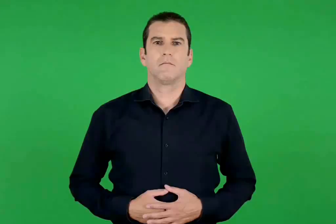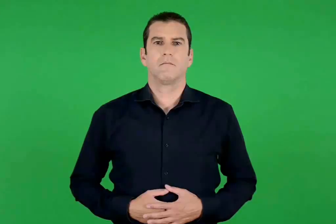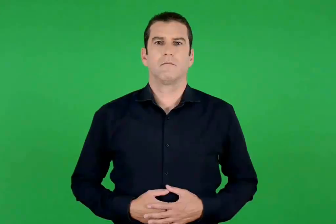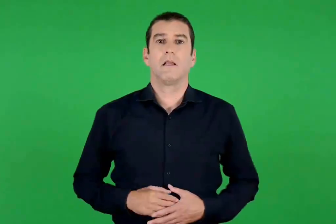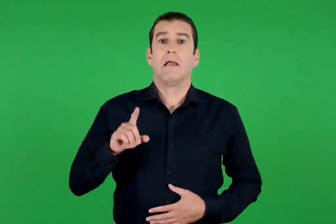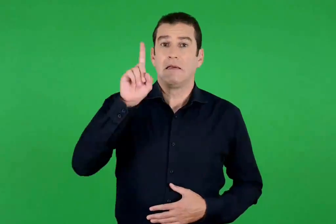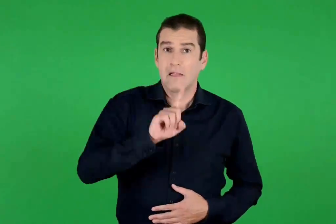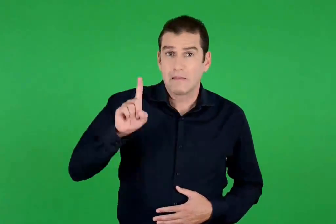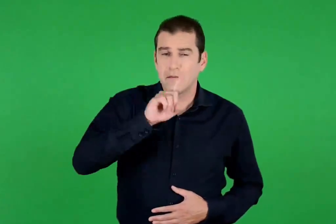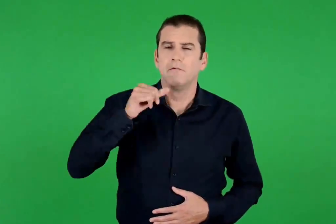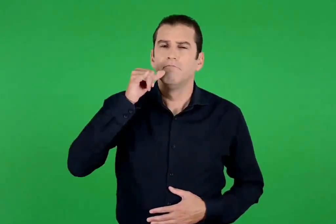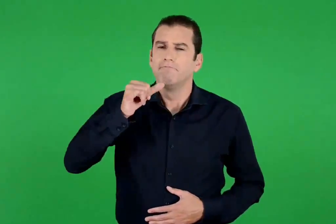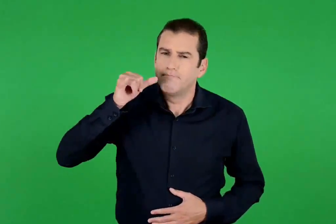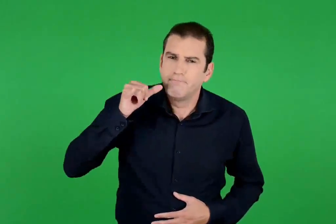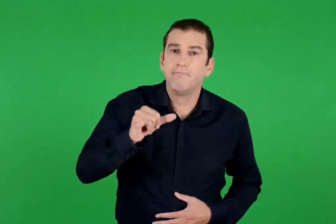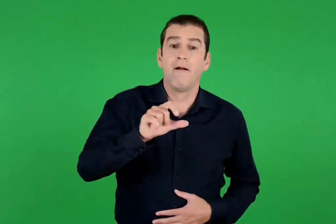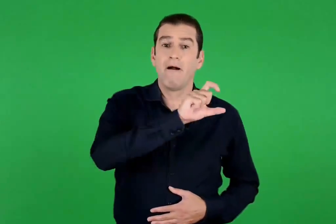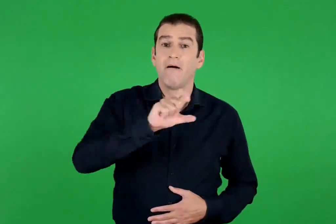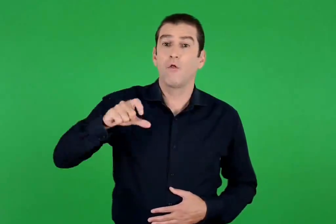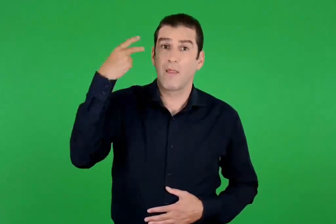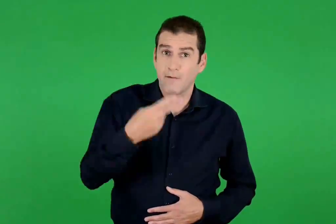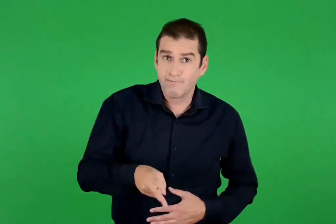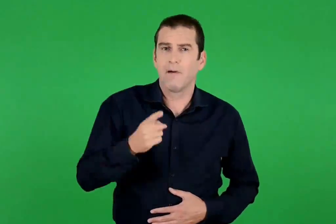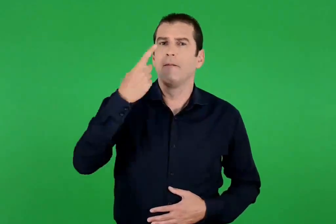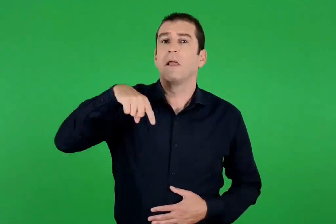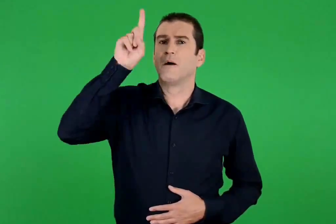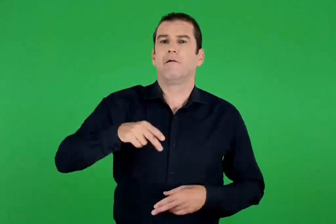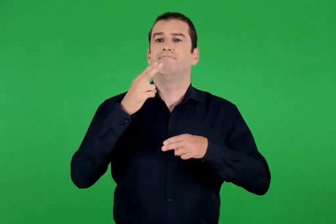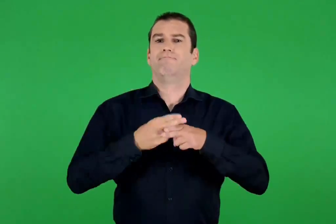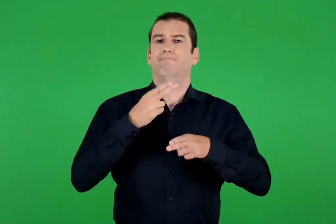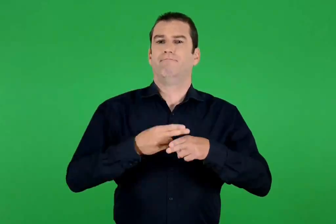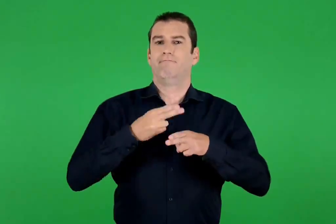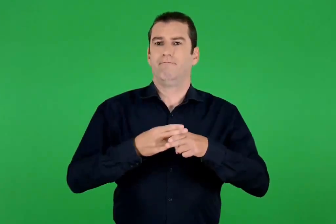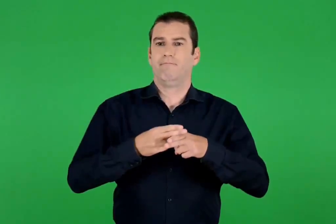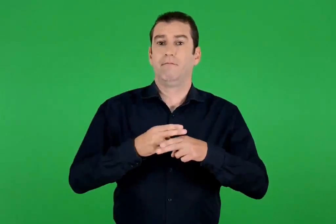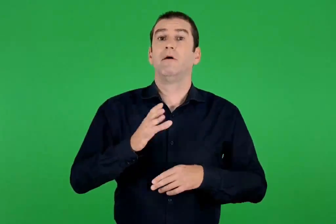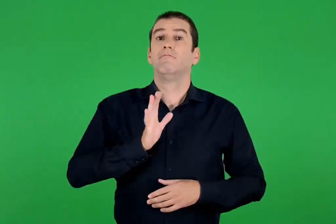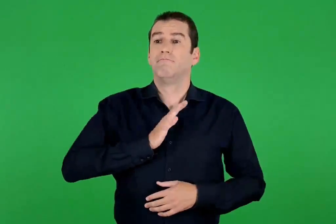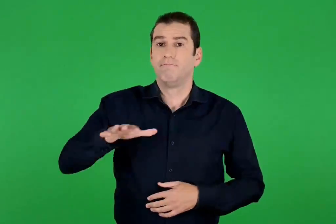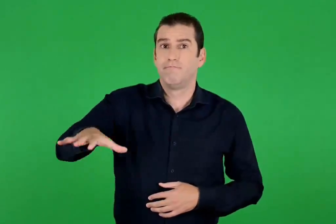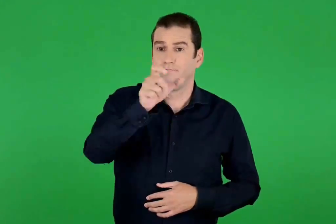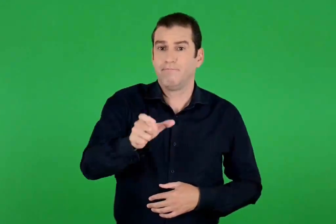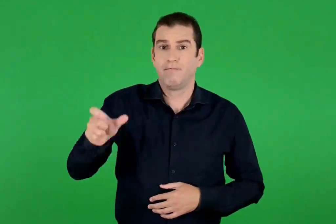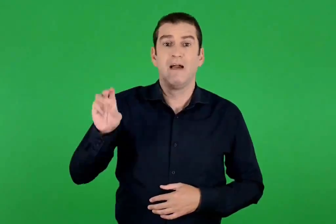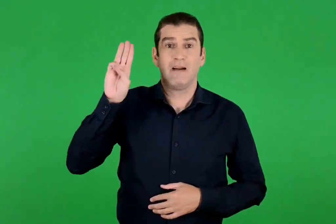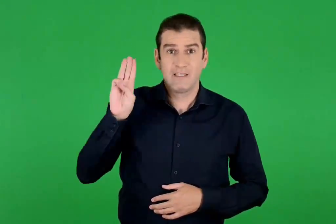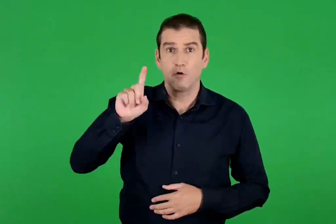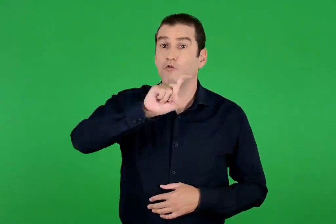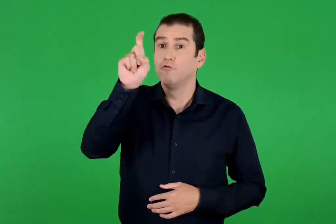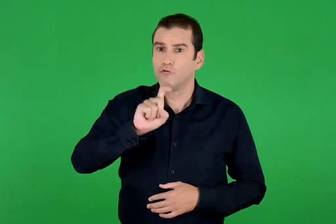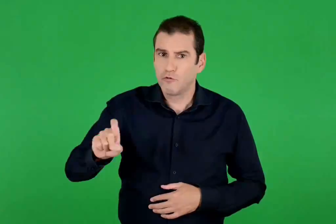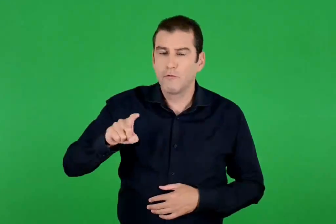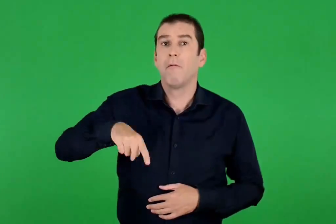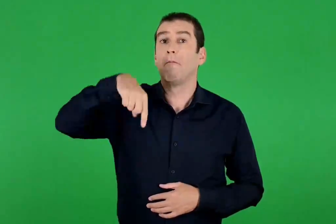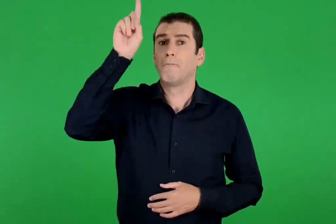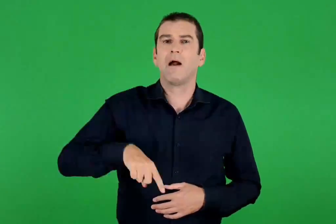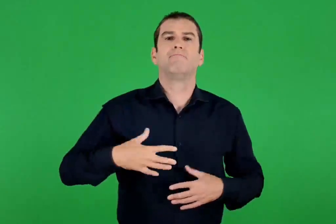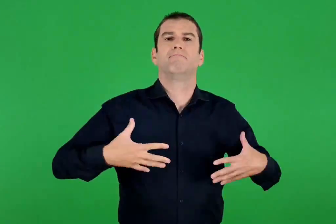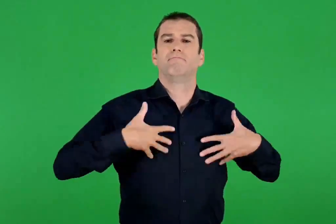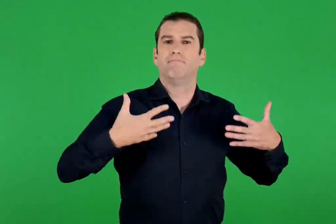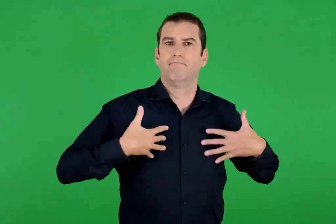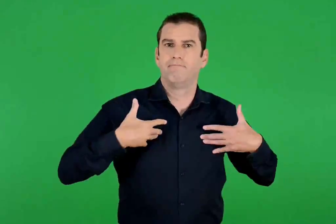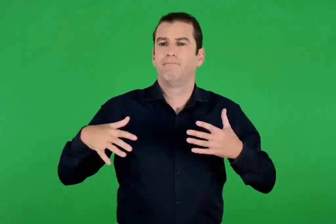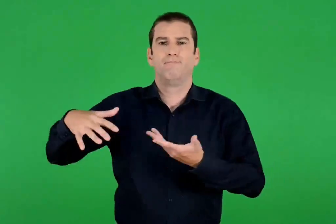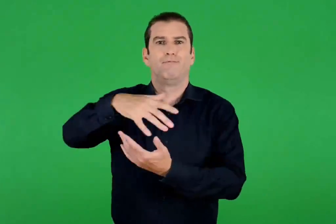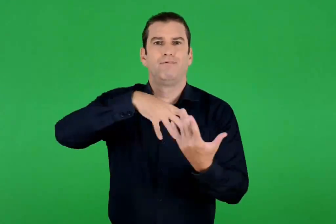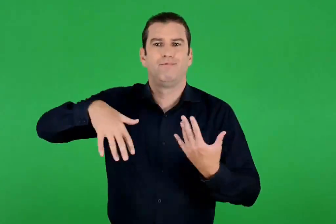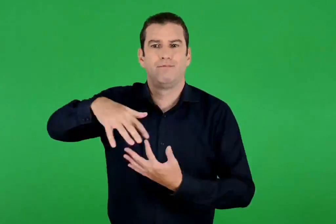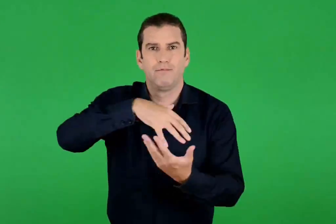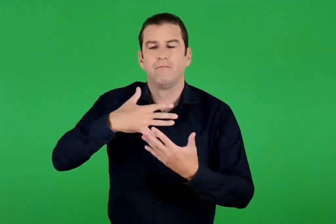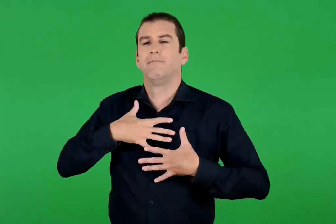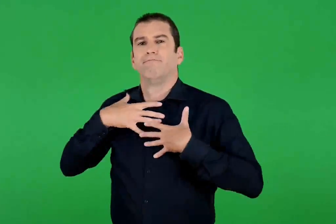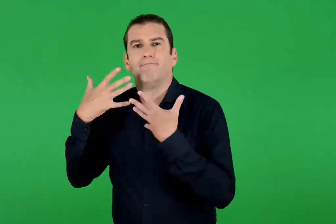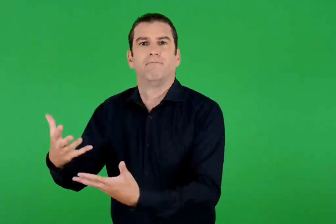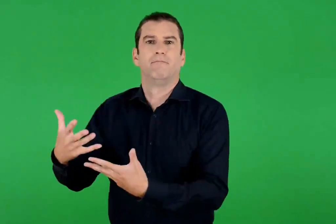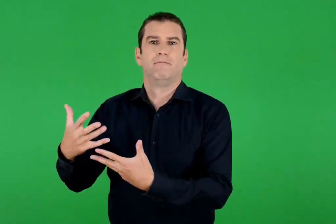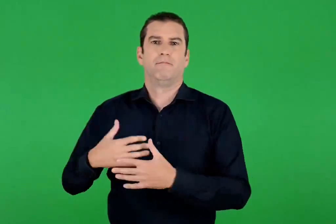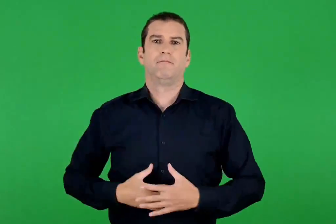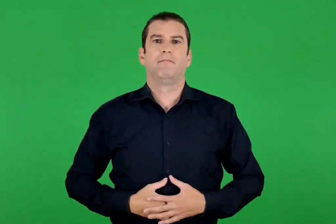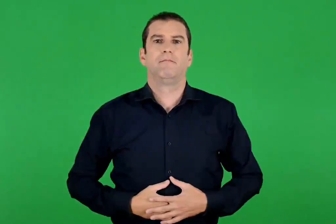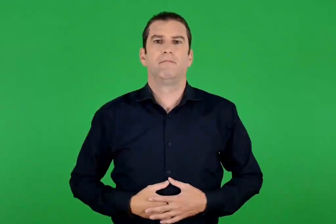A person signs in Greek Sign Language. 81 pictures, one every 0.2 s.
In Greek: η κυριακή είναι πάντοτε μια ξεχωριστή μέρα της εβδομάδας. για τη ζωή των χριστιανών είναι μέρα χαράς , συνύπαρξης και λατρείας
